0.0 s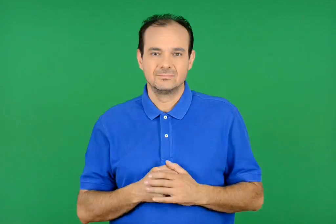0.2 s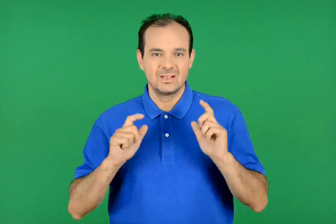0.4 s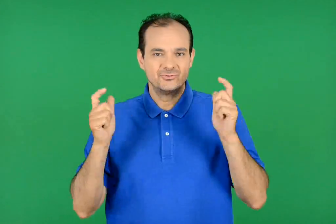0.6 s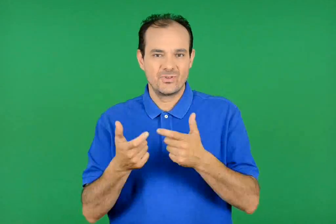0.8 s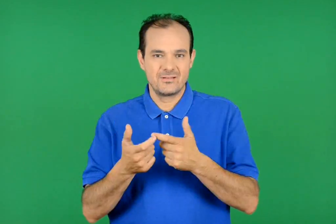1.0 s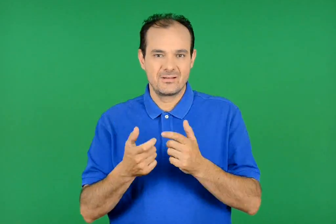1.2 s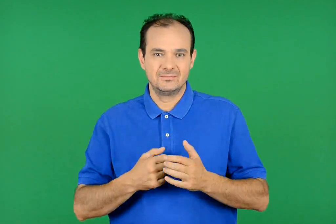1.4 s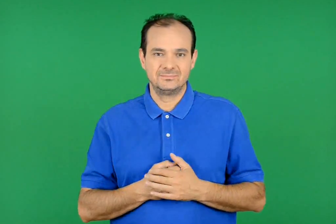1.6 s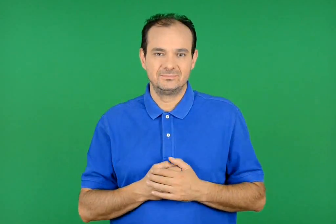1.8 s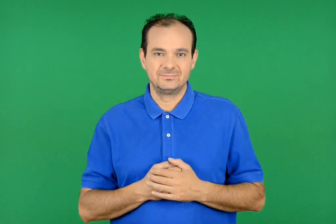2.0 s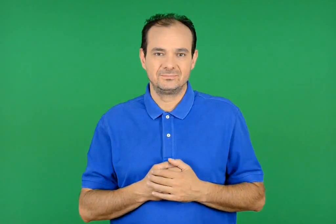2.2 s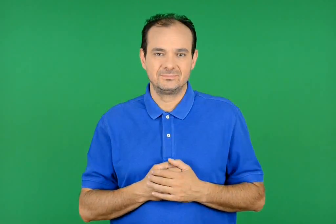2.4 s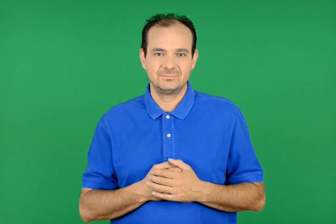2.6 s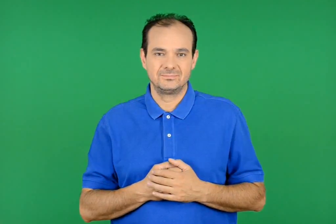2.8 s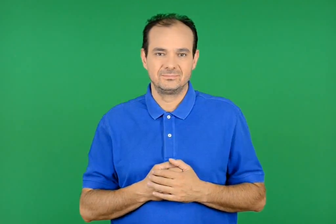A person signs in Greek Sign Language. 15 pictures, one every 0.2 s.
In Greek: οικογένεια
